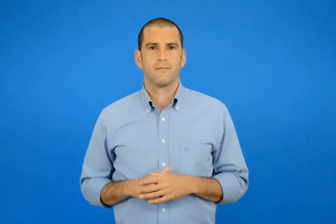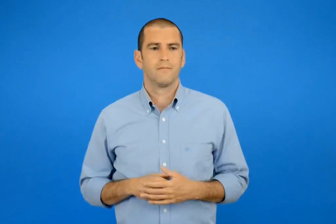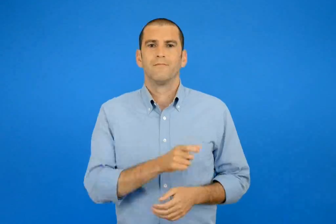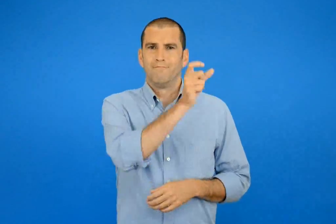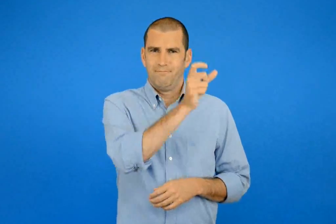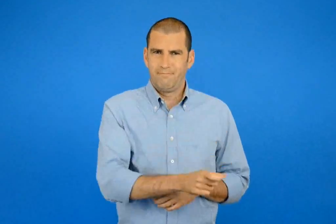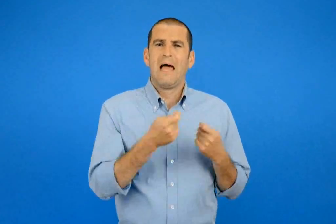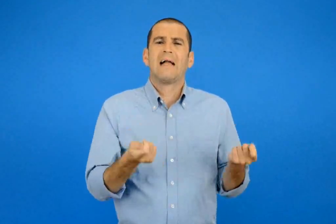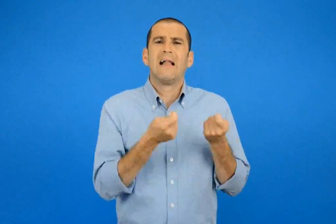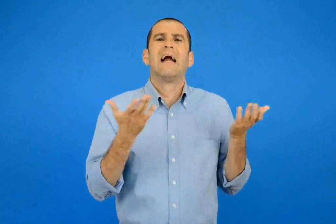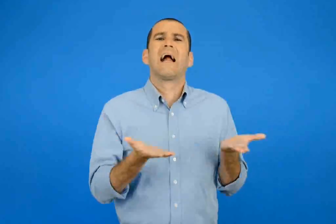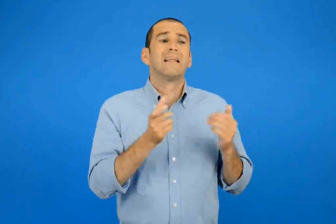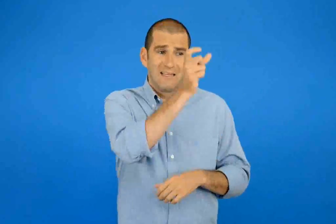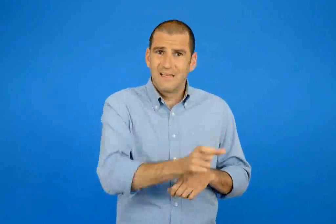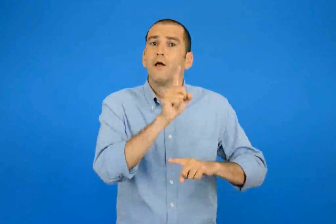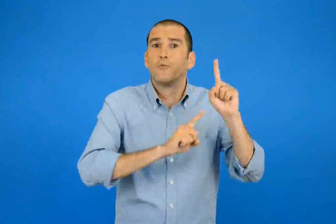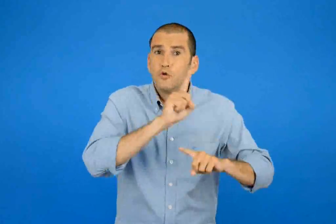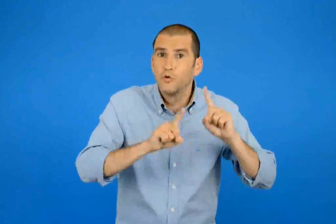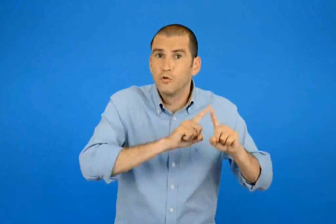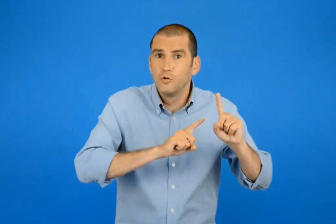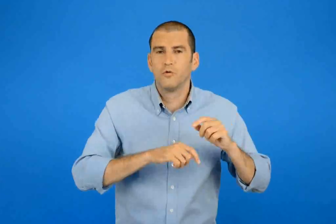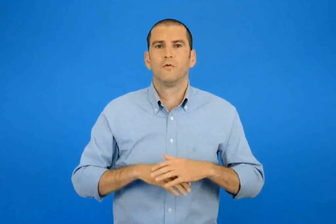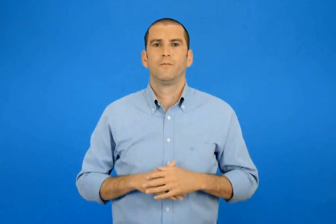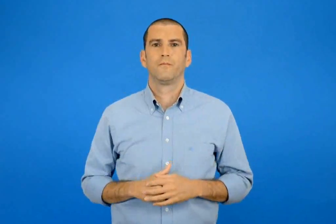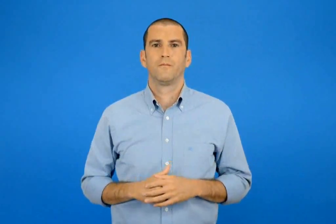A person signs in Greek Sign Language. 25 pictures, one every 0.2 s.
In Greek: ποιός κάνει κάτι ;
